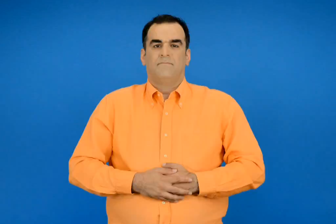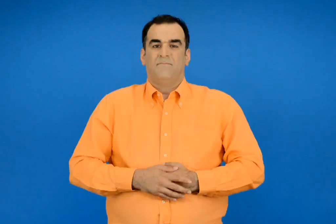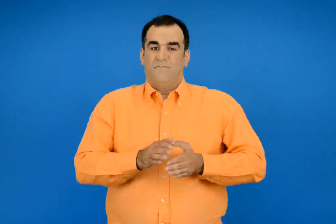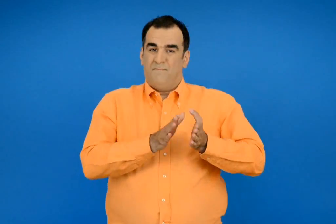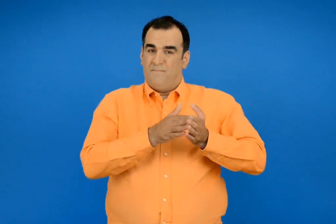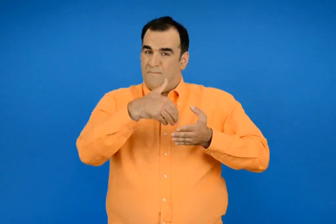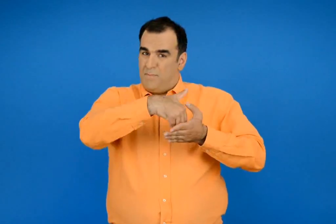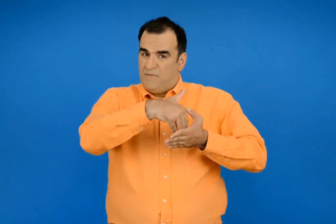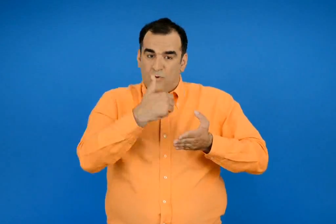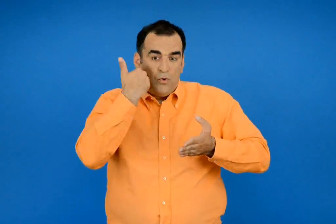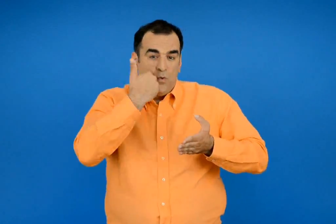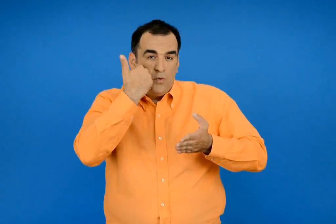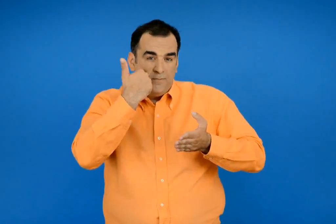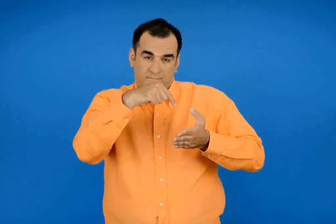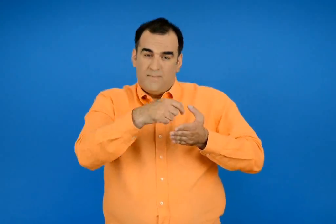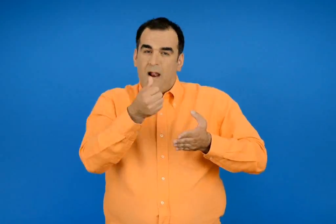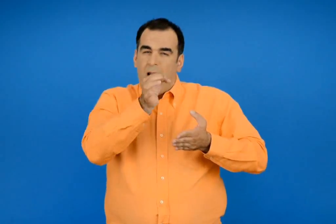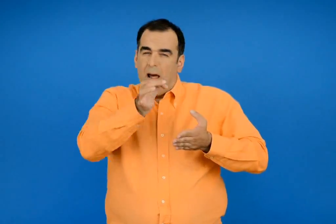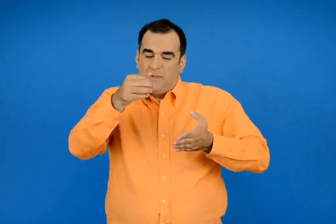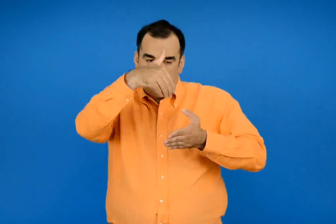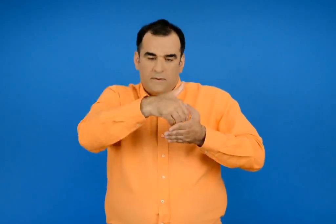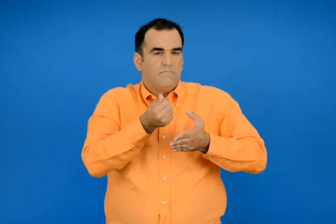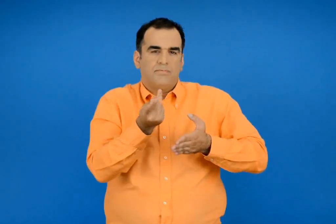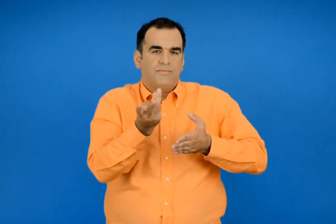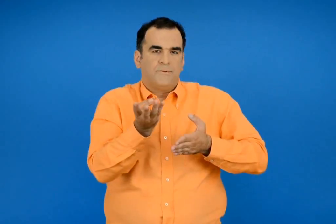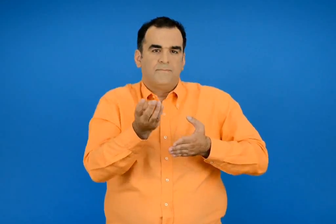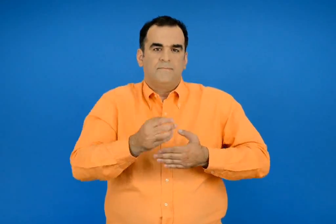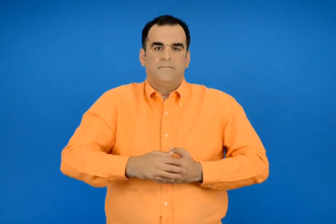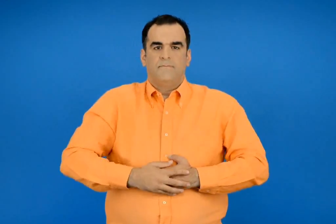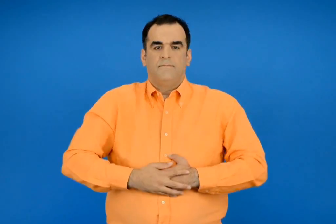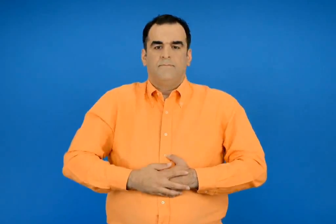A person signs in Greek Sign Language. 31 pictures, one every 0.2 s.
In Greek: πόσα λεπτά υπάρχουν στο κόκκινο πορτοφόλι ;
